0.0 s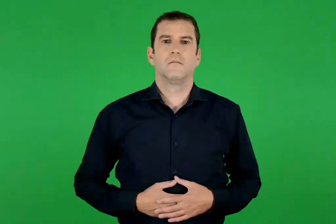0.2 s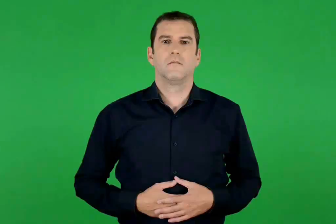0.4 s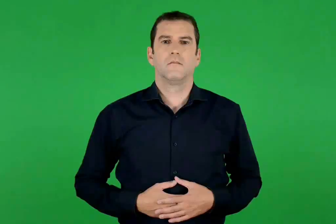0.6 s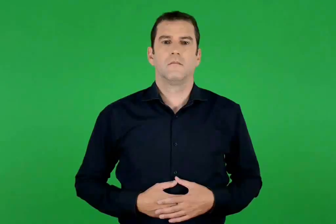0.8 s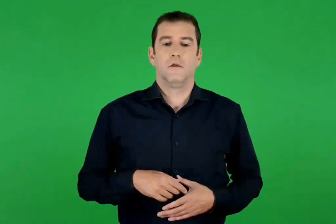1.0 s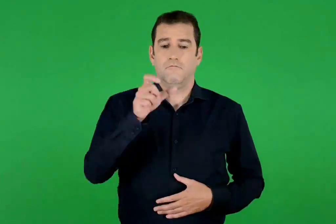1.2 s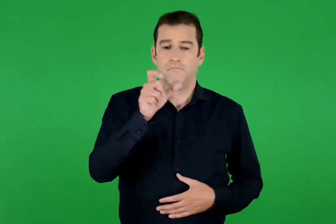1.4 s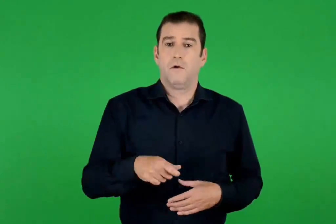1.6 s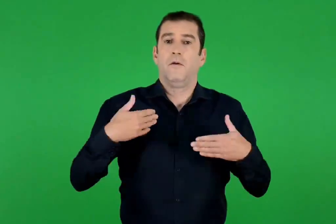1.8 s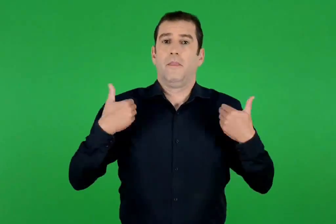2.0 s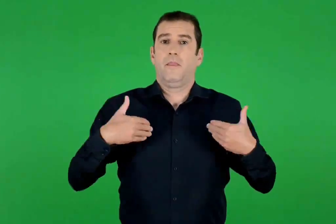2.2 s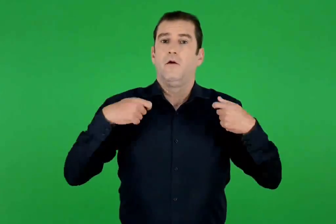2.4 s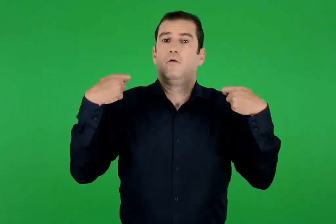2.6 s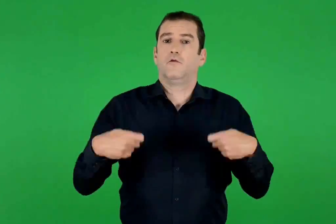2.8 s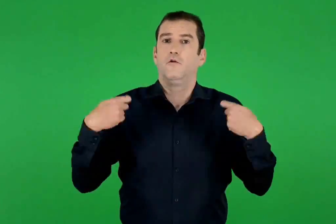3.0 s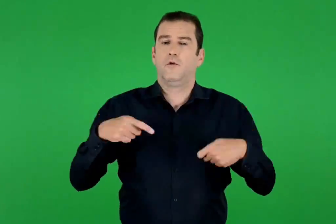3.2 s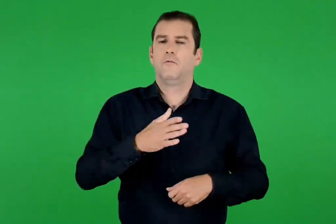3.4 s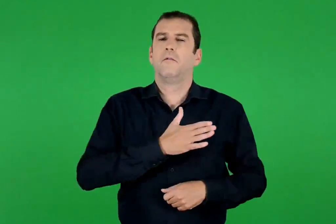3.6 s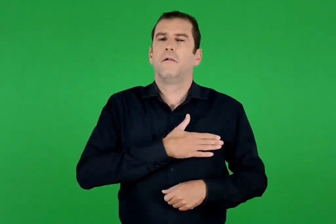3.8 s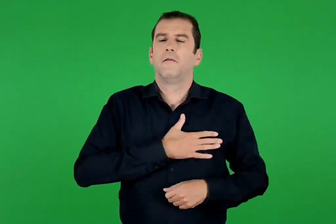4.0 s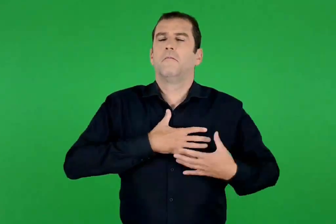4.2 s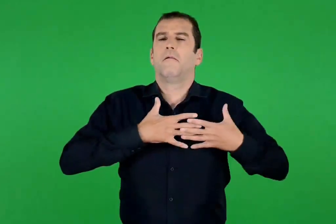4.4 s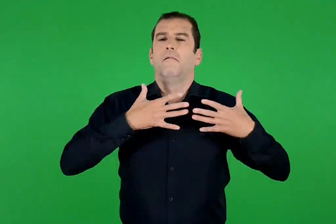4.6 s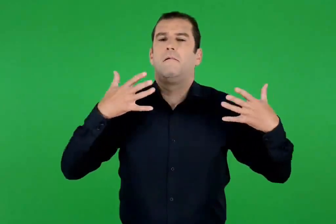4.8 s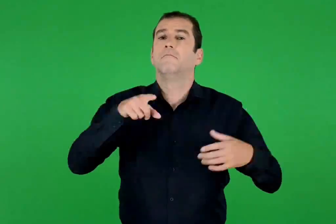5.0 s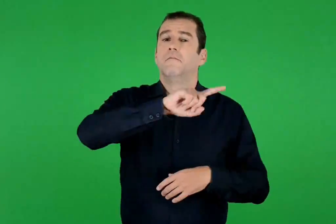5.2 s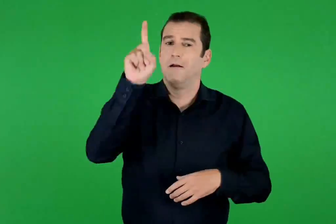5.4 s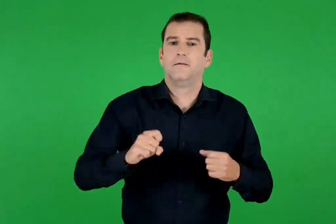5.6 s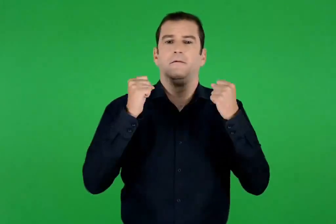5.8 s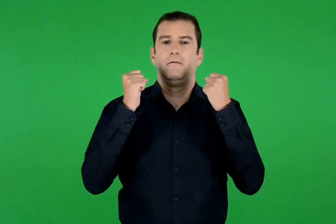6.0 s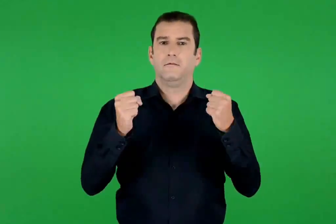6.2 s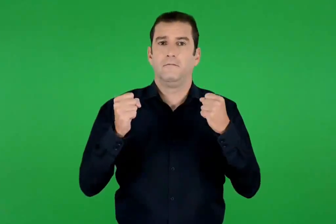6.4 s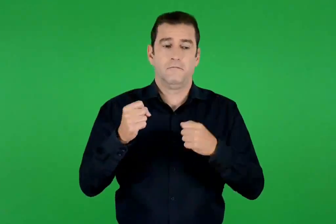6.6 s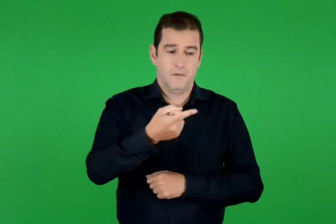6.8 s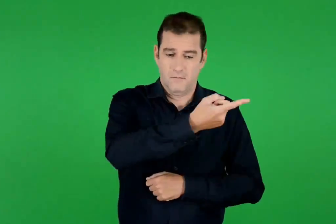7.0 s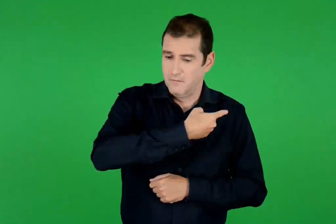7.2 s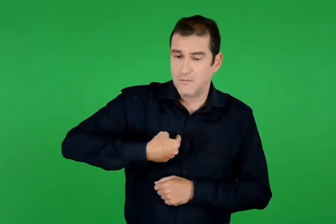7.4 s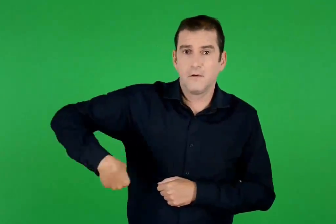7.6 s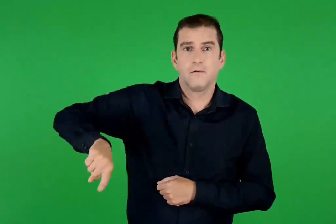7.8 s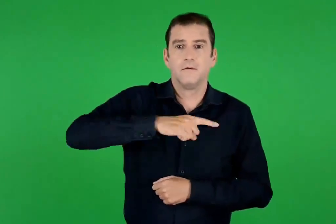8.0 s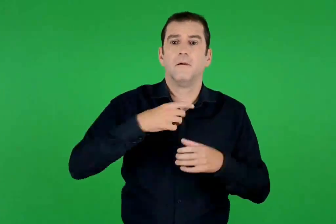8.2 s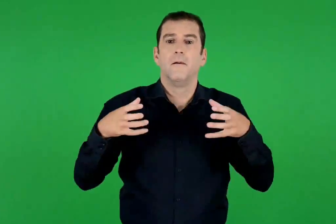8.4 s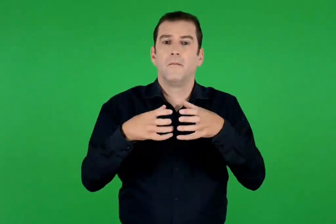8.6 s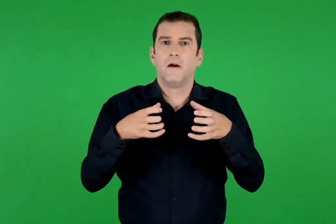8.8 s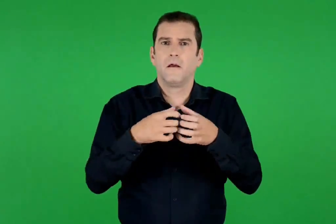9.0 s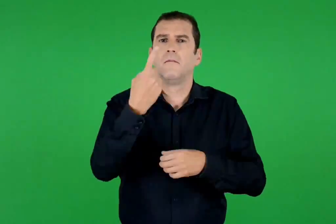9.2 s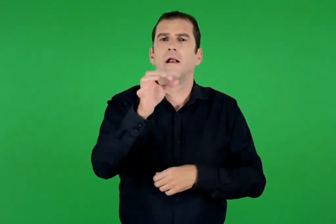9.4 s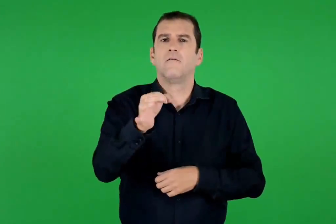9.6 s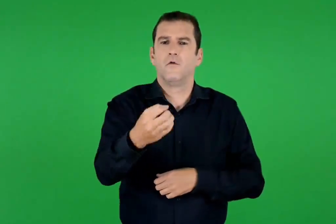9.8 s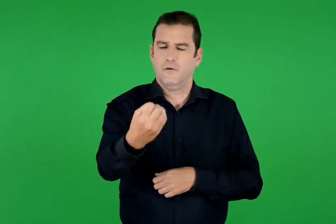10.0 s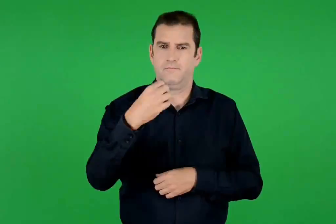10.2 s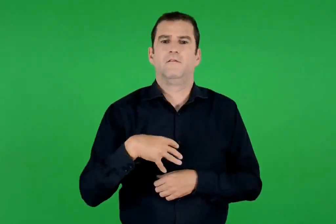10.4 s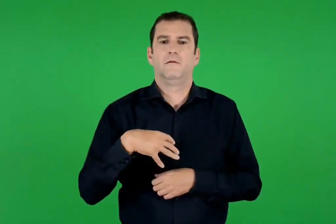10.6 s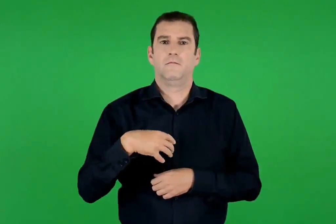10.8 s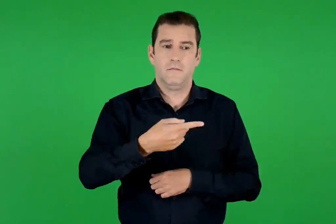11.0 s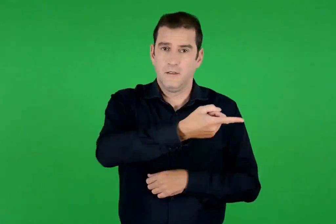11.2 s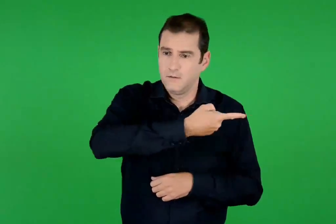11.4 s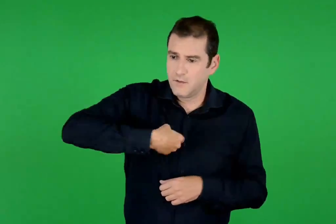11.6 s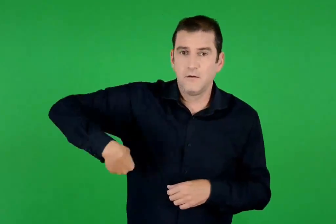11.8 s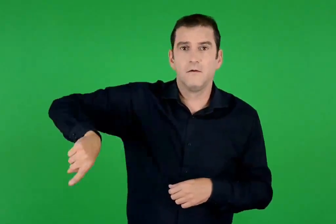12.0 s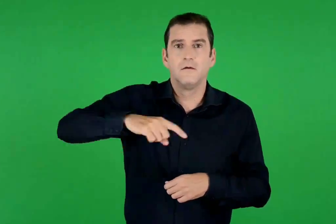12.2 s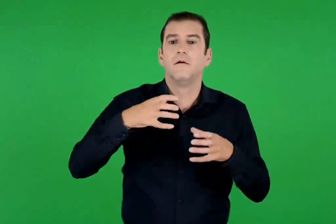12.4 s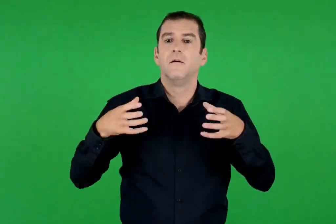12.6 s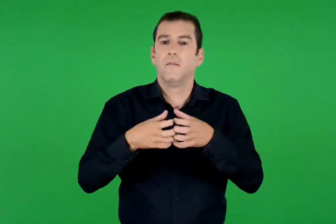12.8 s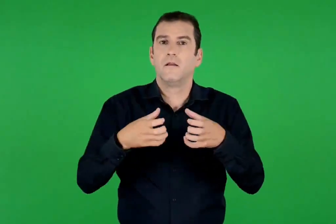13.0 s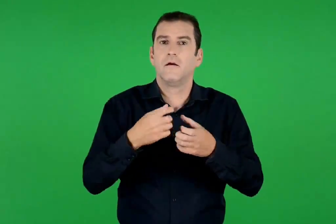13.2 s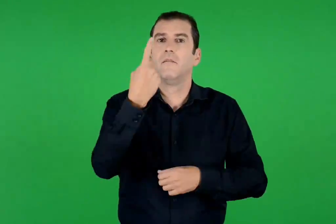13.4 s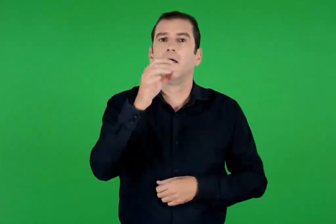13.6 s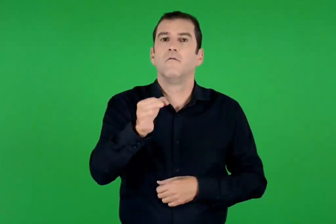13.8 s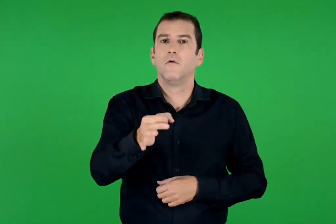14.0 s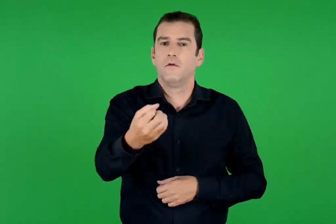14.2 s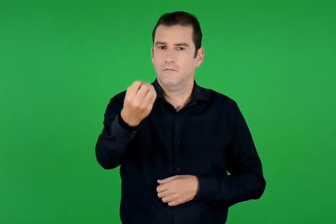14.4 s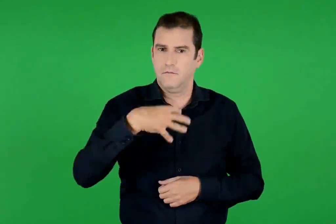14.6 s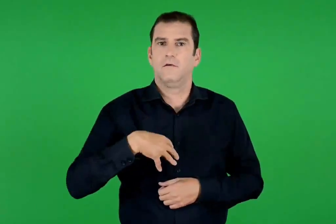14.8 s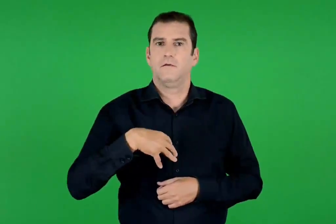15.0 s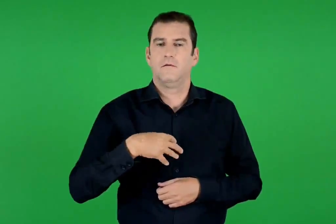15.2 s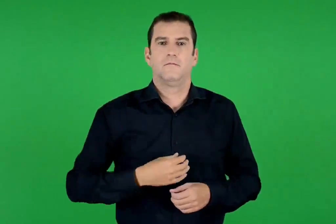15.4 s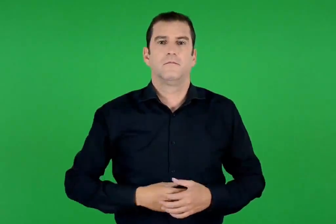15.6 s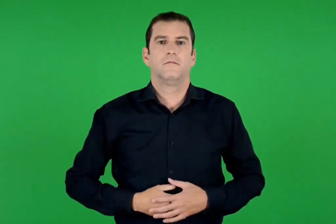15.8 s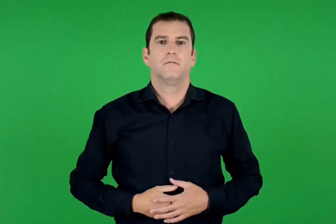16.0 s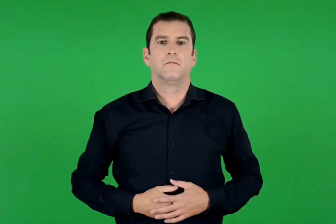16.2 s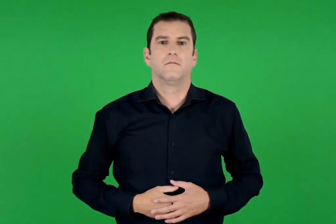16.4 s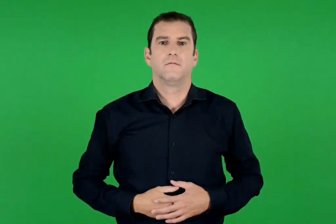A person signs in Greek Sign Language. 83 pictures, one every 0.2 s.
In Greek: να ζήσει το αρχοντόπουλο που έχει καρδιά μεγάλη , σε εμάς και την παρέα μας ένα φλουρί να βάλει , σε εμάς και την παρέα μας ένα φλουρί να βάλει
